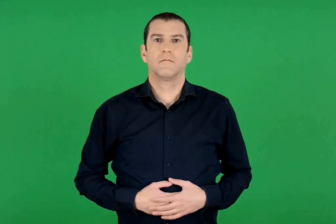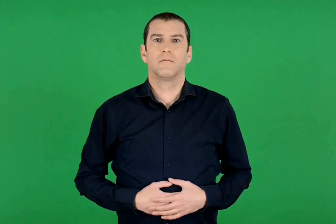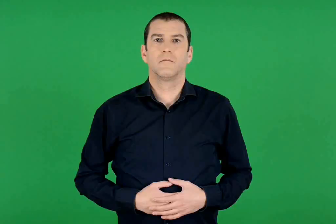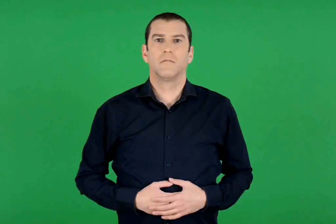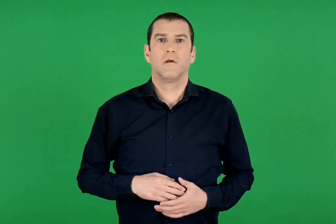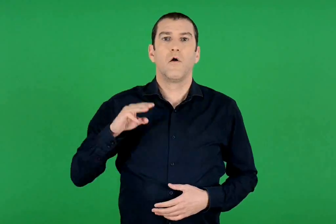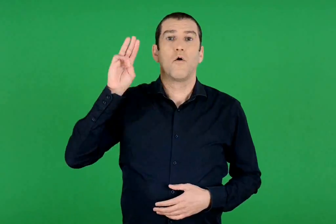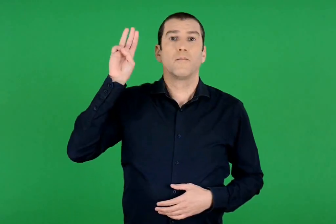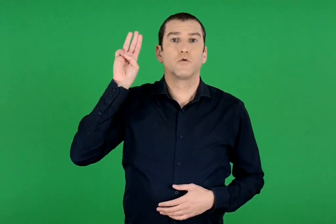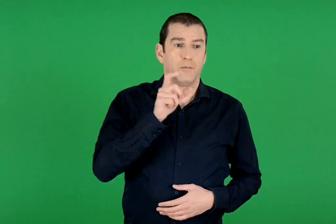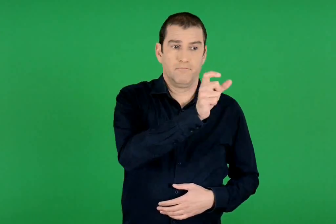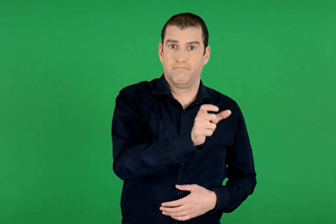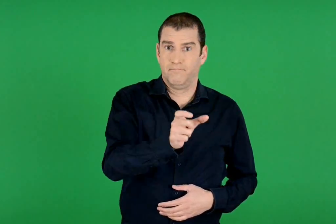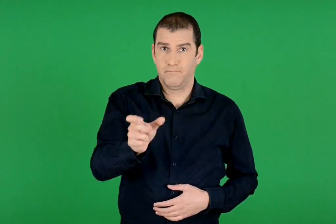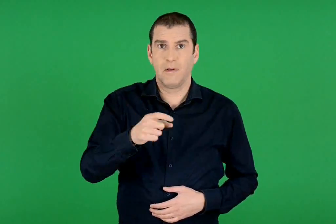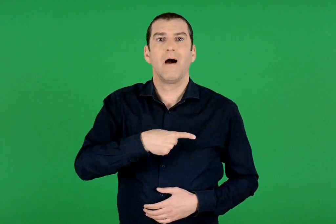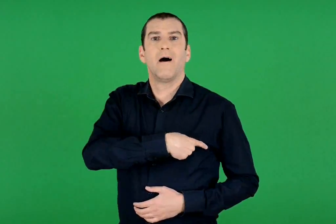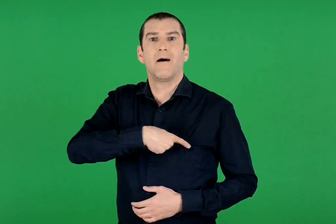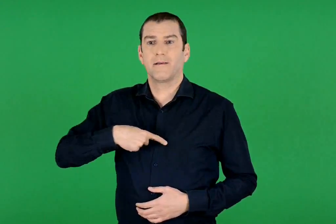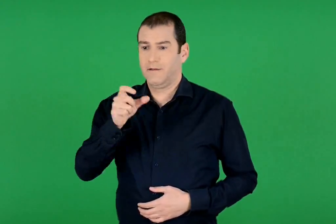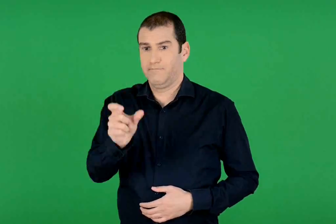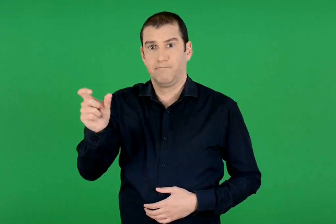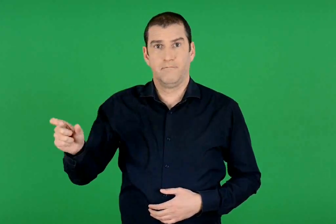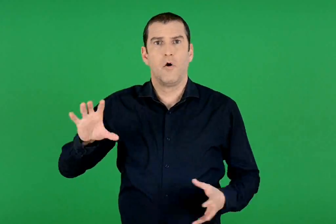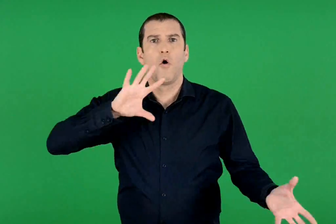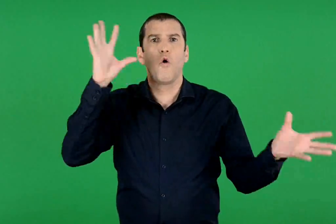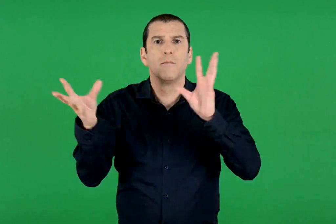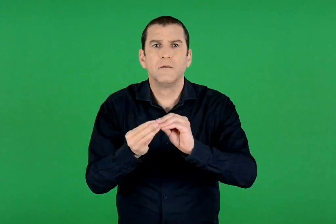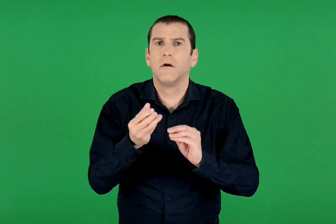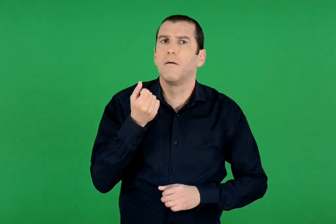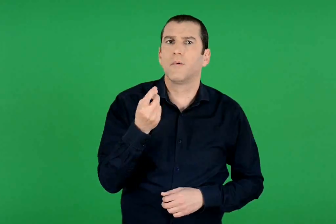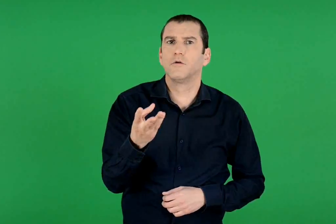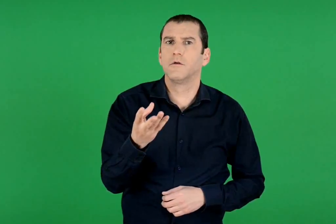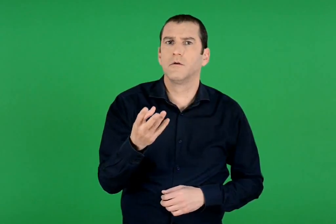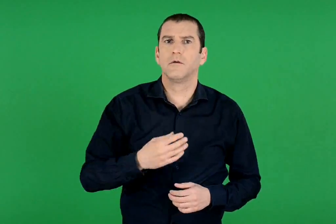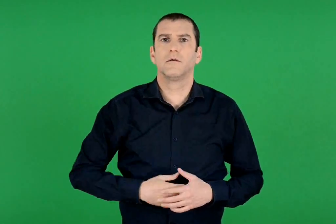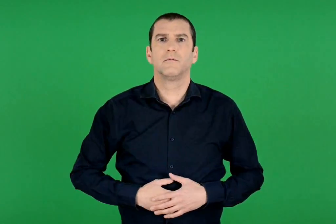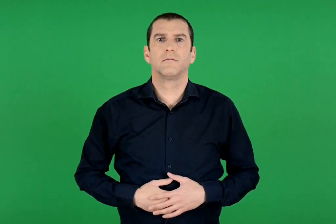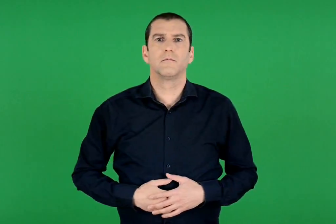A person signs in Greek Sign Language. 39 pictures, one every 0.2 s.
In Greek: πόσοι θα είναι όλοι μαζί οι πρόσκοποι και οι αρχηγοί ;
